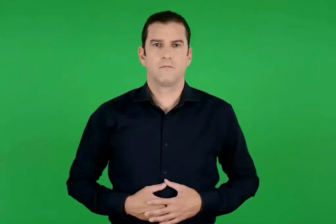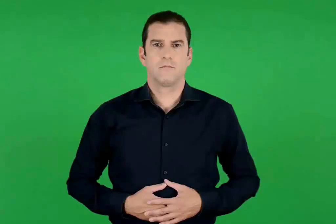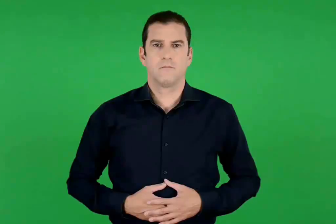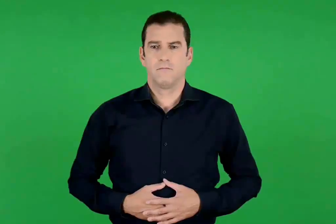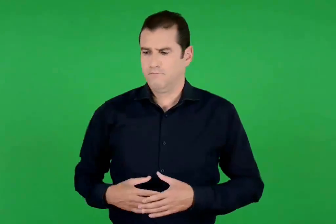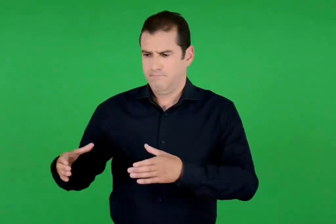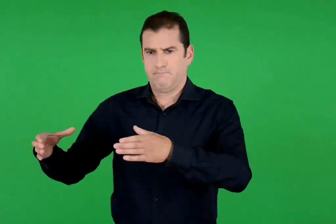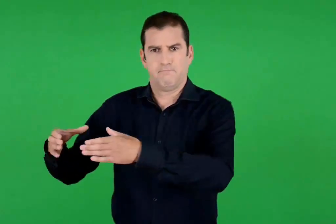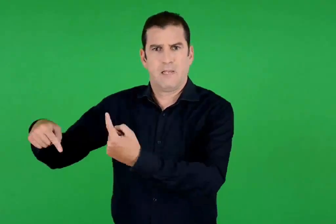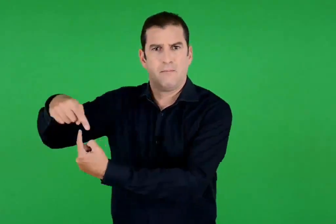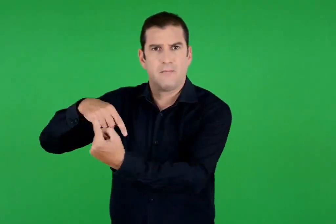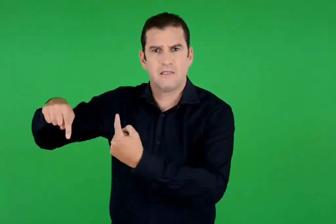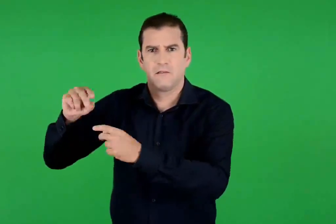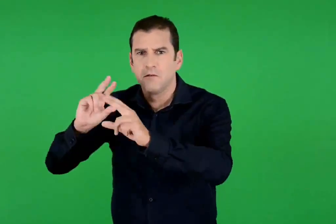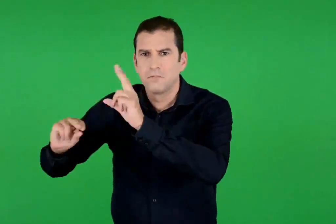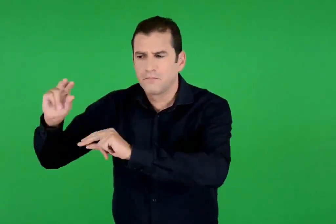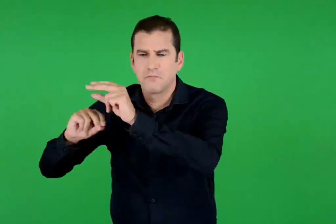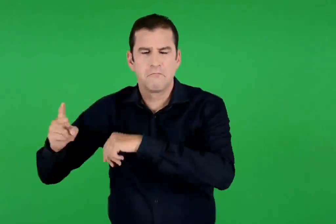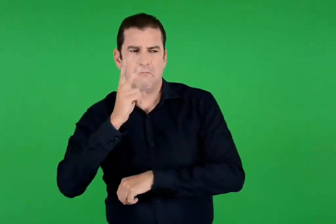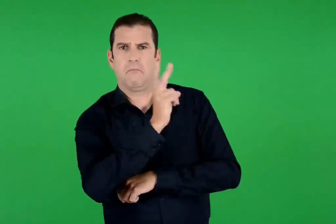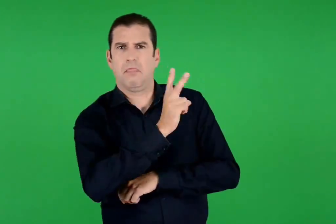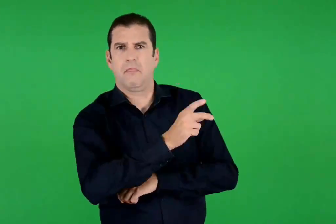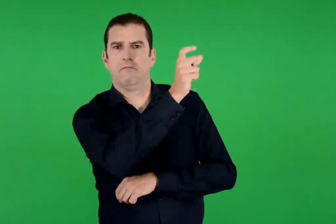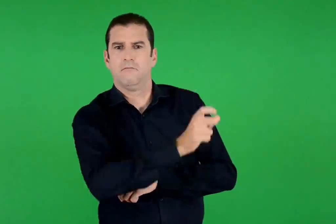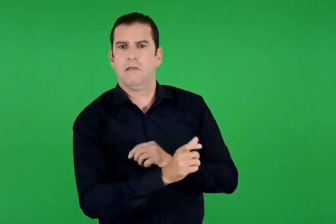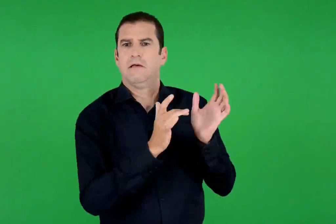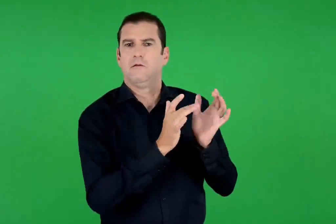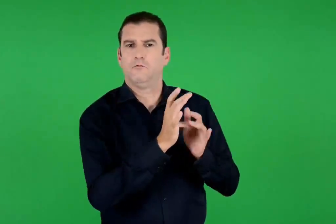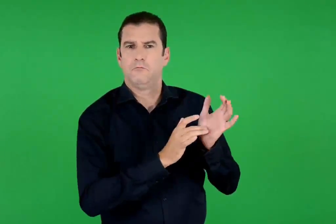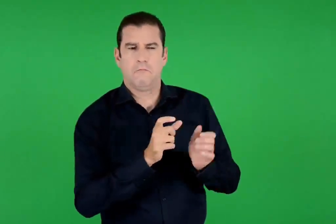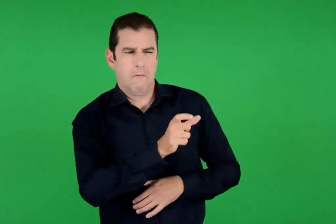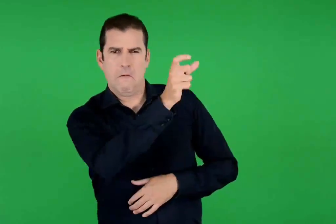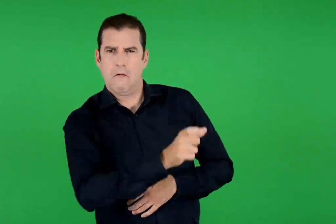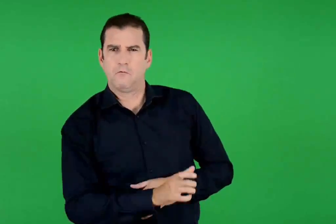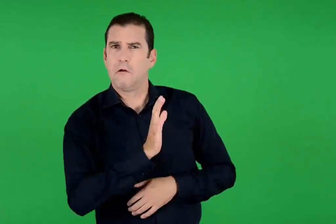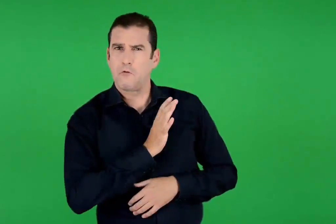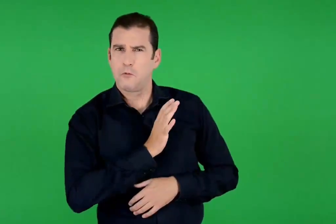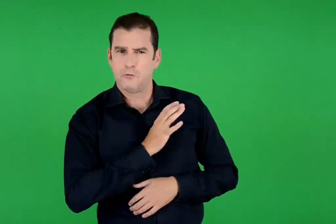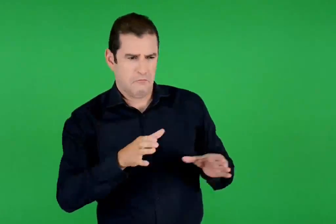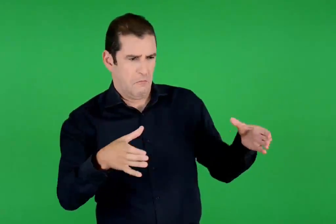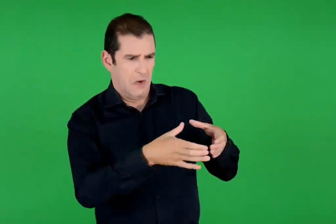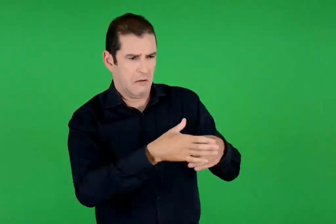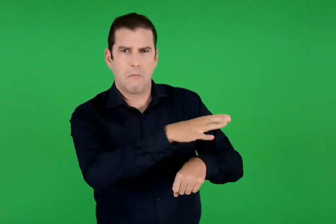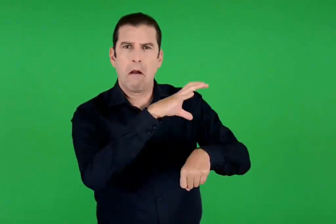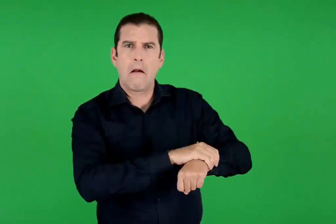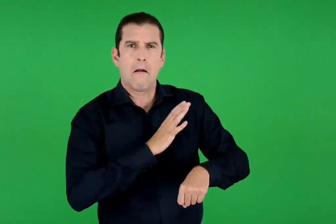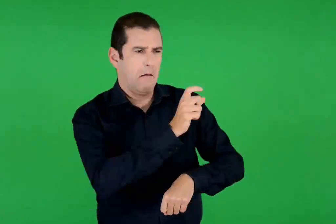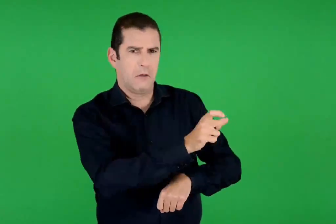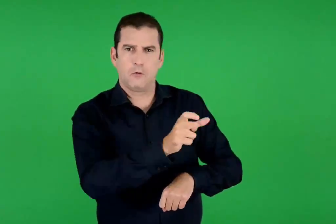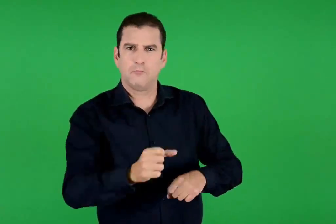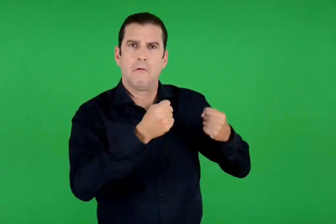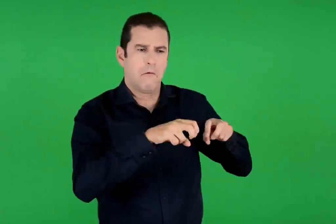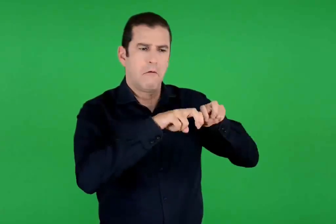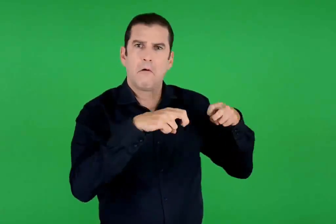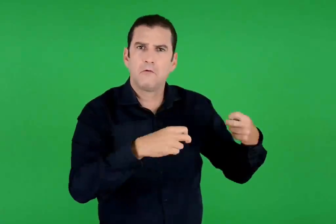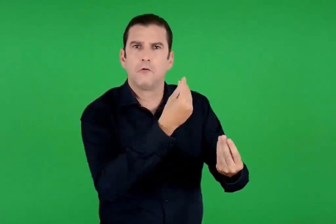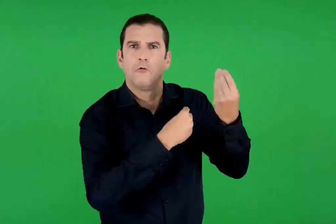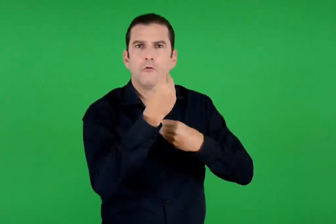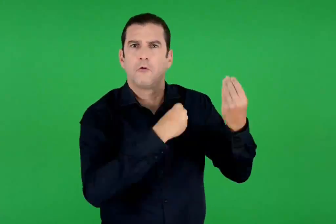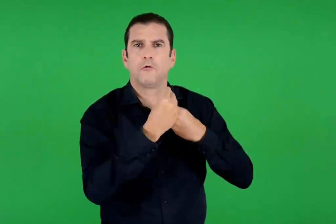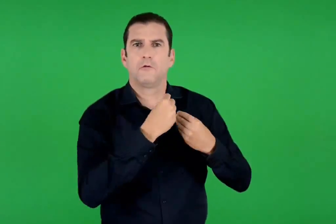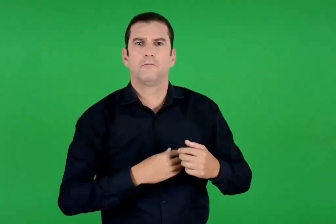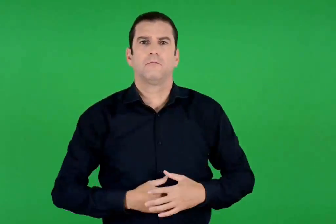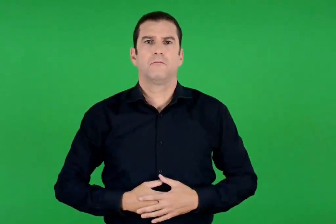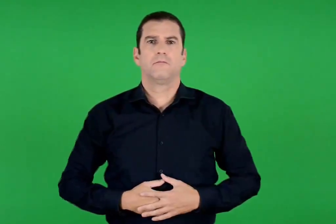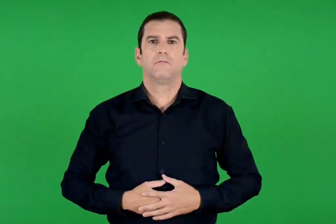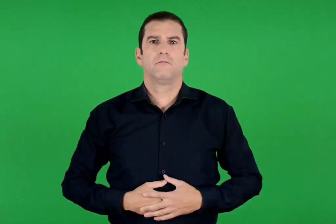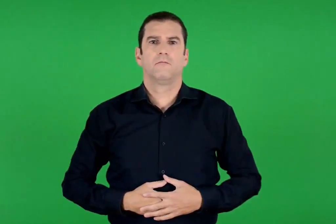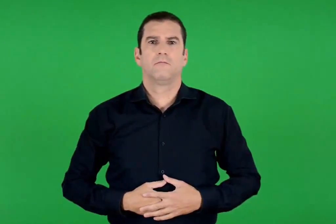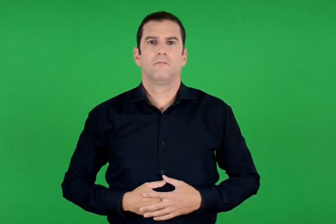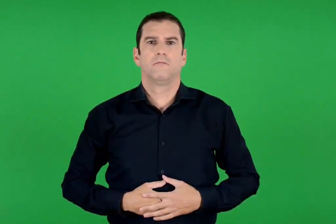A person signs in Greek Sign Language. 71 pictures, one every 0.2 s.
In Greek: έλεγαν μεταξύ τους και κατηγορούσαν τον ιησού αυτός ο άνθρωπος κάθεται και τρώει με αμαρτωλούς
